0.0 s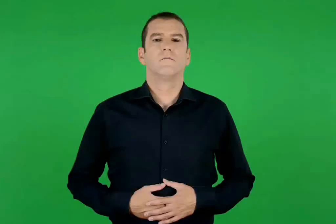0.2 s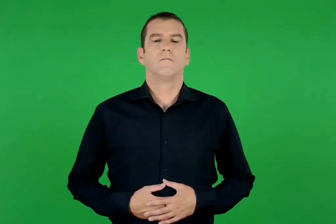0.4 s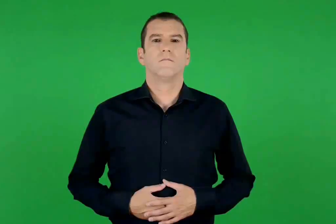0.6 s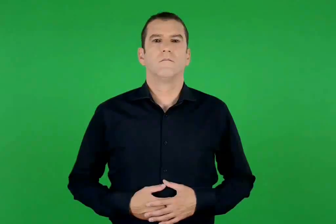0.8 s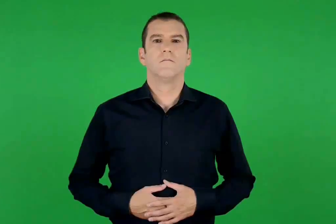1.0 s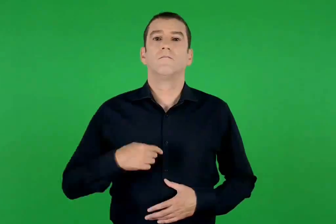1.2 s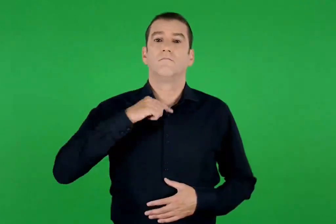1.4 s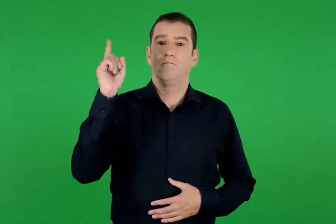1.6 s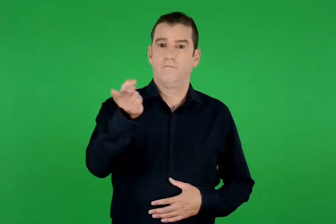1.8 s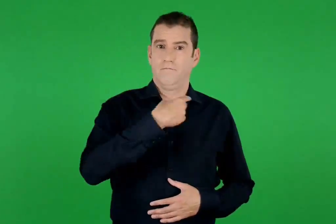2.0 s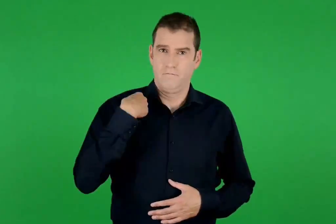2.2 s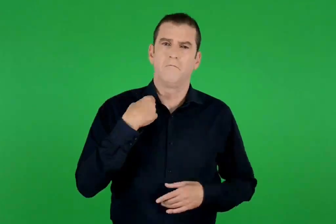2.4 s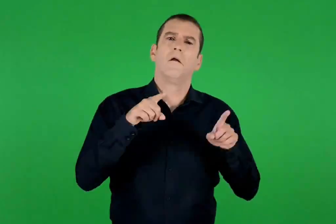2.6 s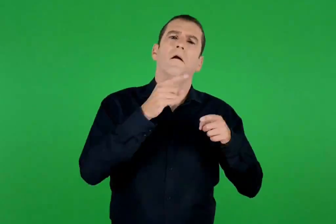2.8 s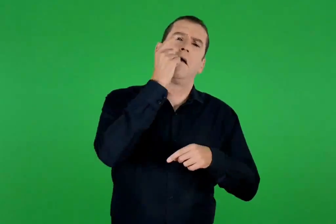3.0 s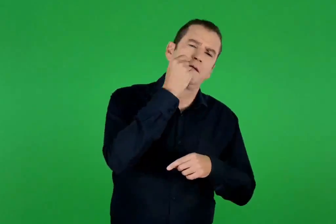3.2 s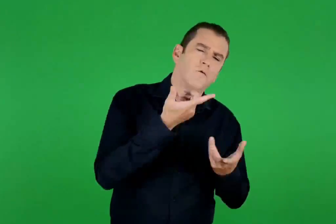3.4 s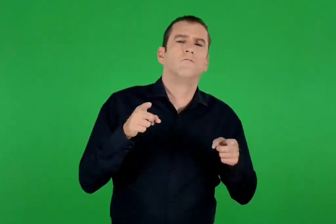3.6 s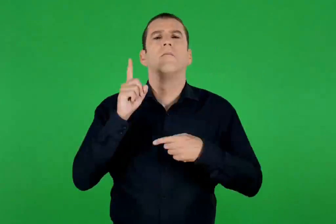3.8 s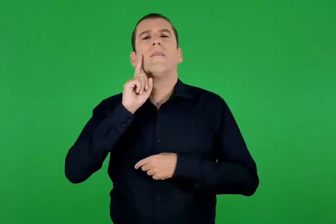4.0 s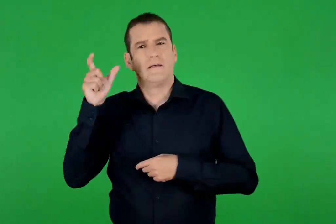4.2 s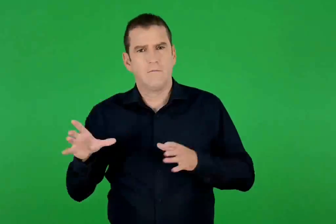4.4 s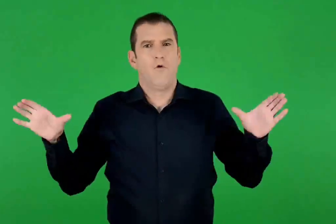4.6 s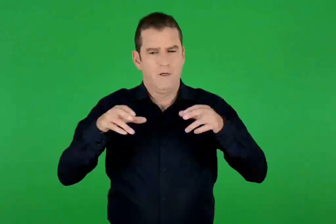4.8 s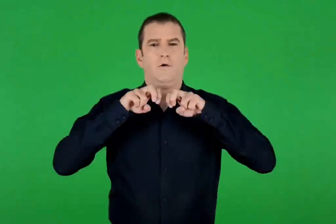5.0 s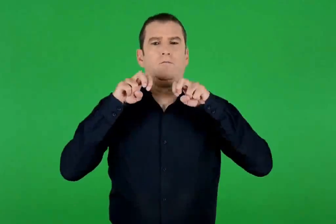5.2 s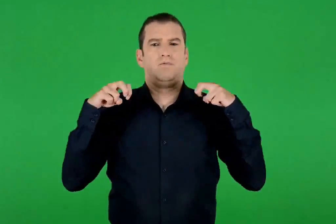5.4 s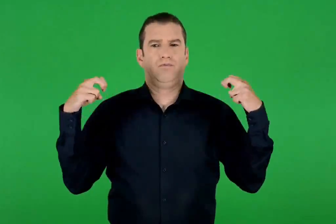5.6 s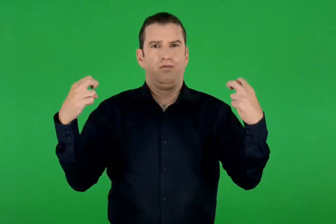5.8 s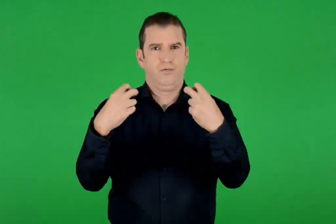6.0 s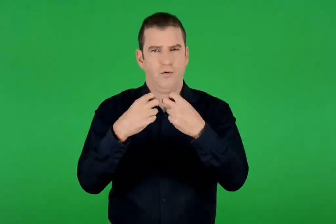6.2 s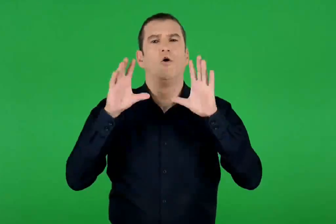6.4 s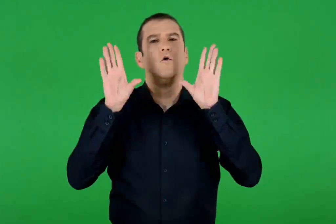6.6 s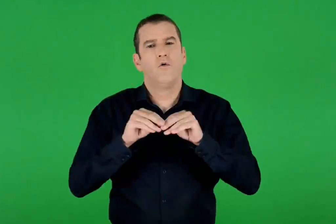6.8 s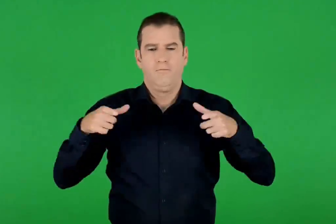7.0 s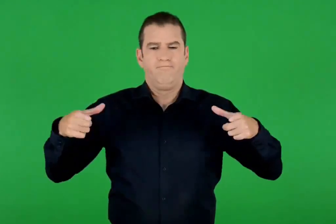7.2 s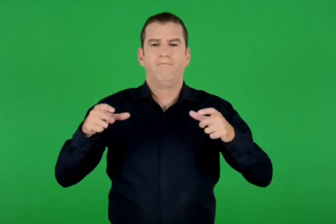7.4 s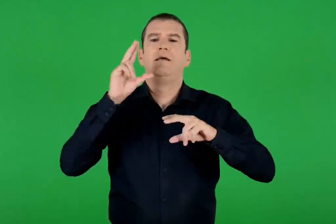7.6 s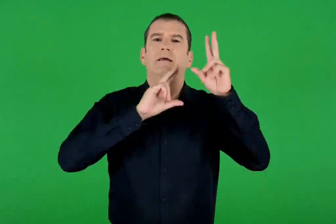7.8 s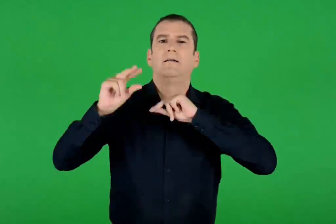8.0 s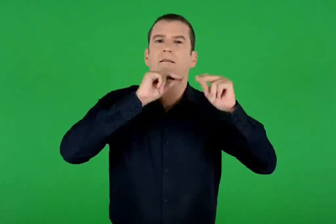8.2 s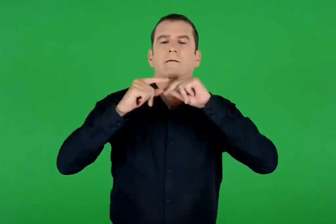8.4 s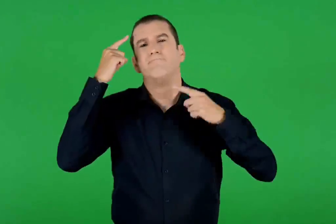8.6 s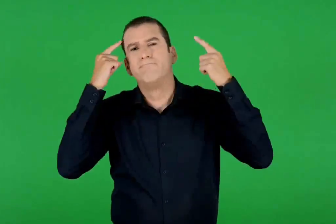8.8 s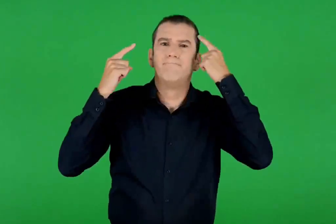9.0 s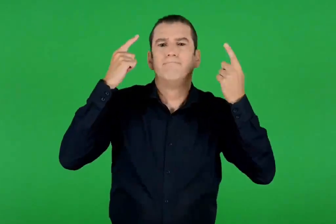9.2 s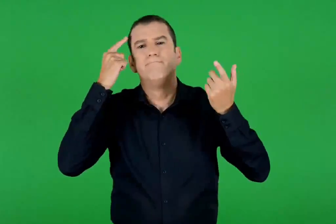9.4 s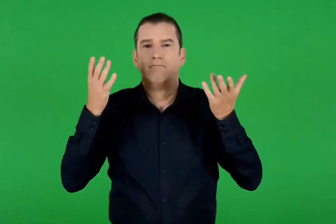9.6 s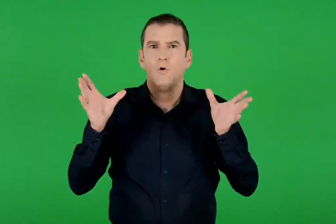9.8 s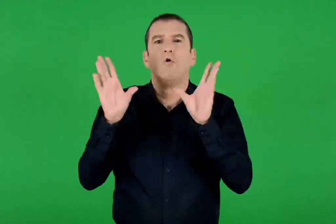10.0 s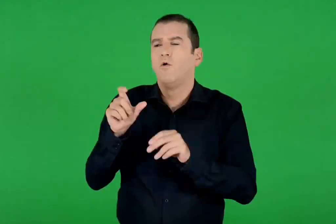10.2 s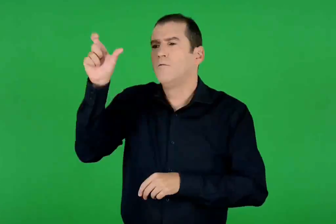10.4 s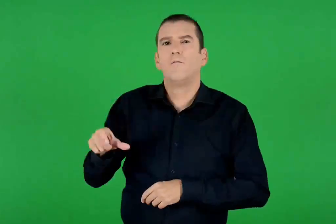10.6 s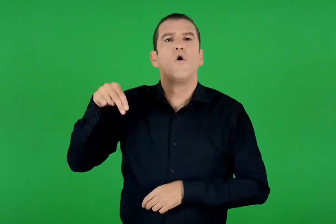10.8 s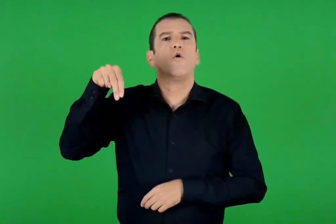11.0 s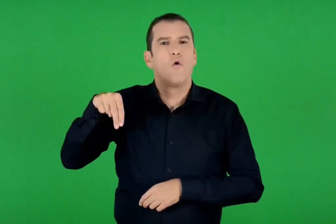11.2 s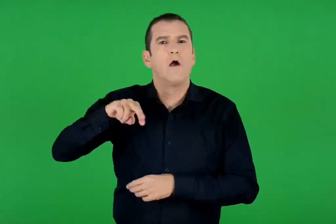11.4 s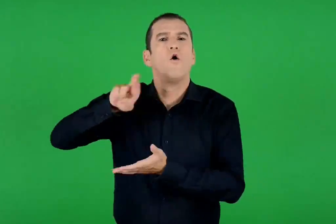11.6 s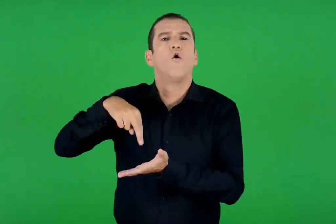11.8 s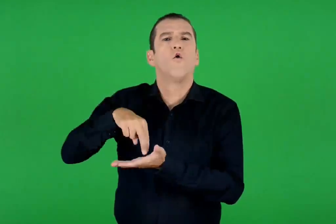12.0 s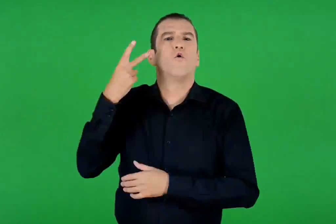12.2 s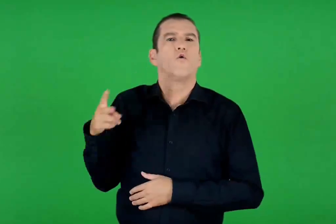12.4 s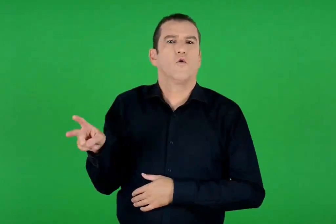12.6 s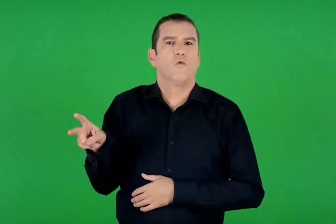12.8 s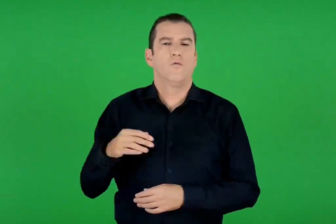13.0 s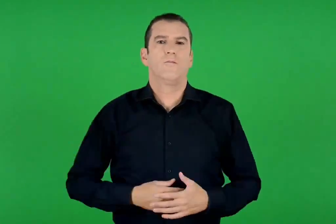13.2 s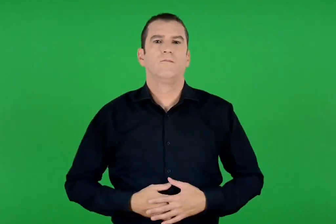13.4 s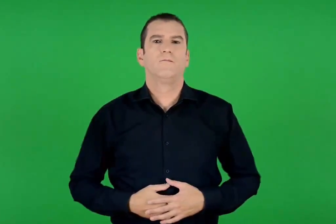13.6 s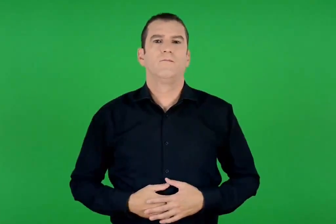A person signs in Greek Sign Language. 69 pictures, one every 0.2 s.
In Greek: φτιάχνουμε έναν κύκλο συζήτησης και σχολιασμού γύρω από τον δάσκαλο ή τη δασκάλα μας , που έχει τον ρόλο του νώε
